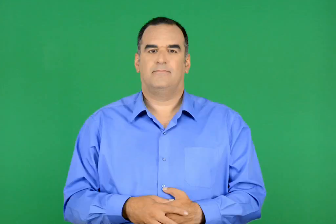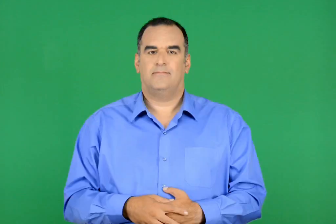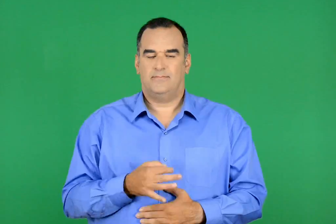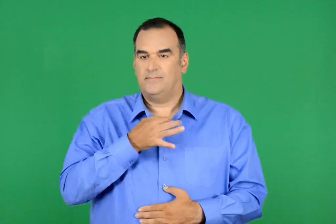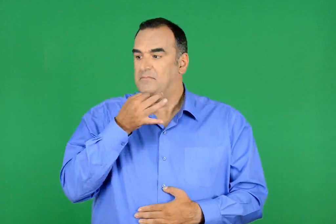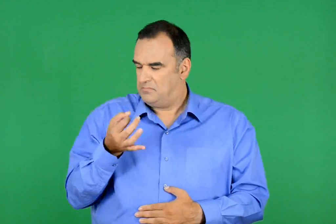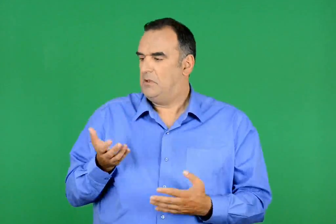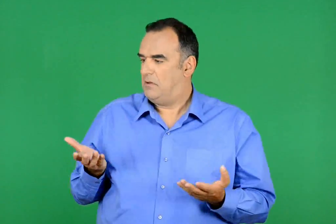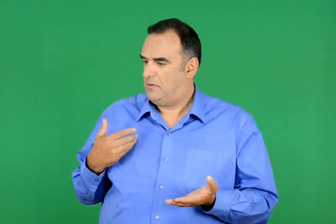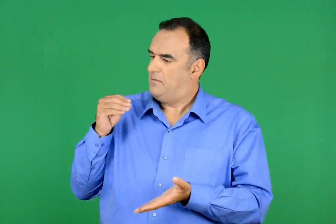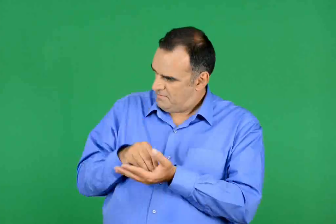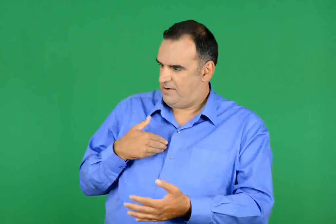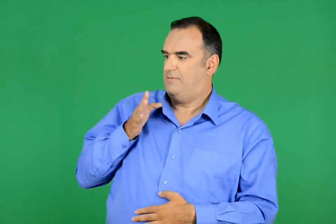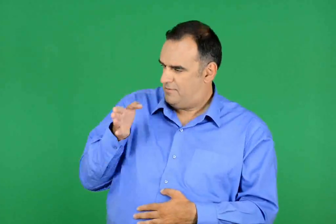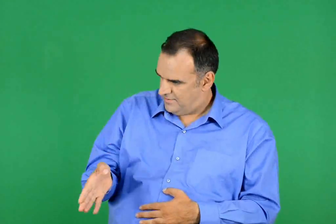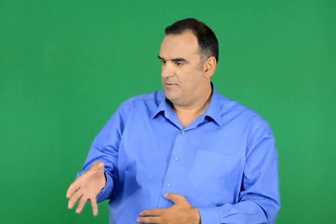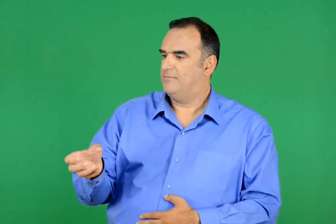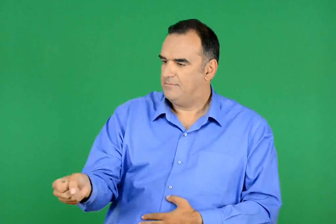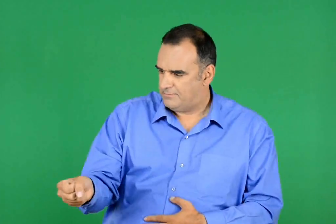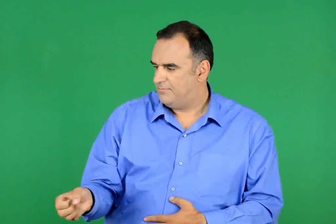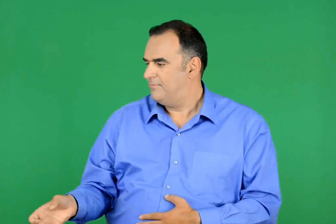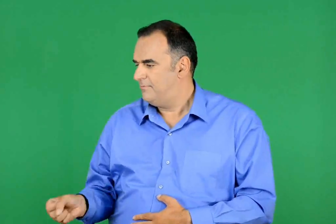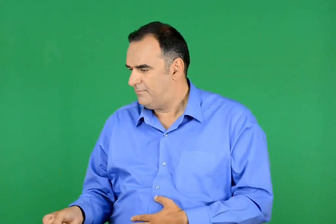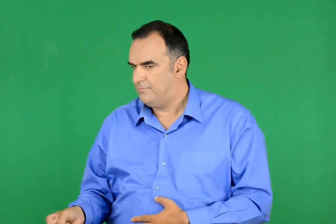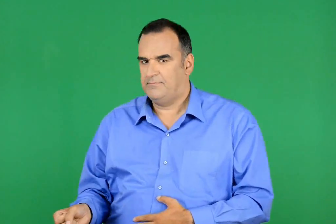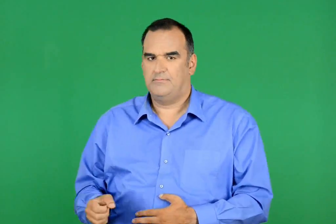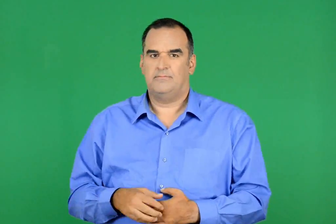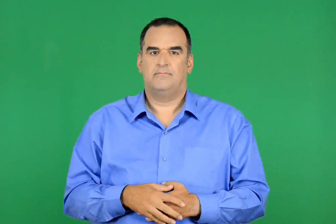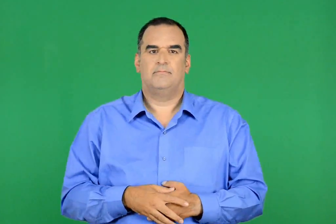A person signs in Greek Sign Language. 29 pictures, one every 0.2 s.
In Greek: και βέβαια θα έρθω , είπα και τους έσφιξα το χέρι
